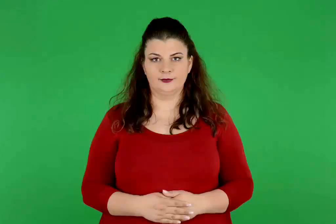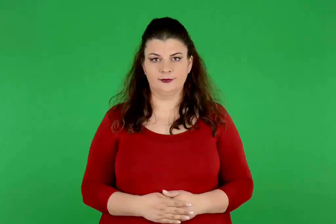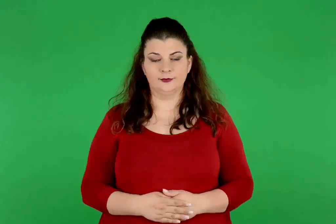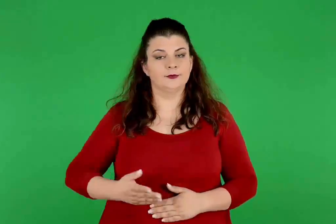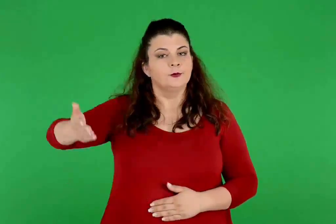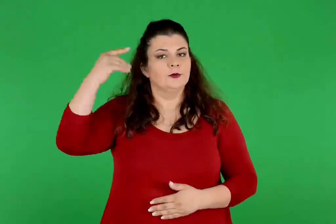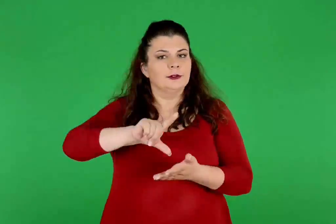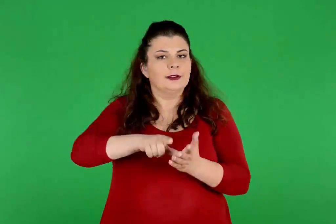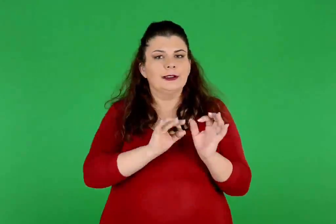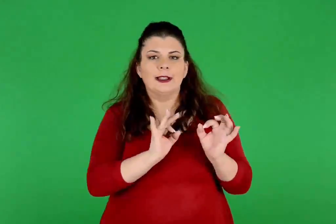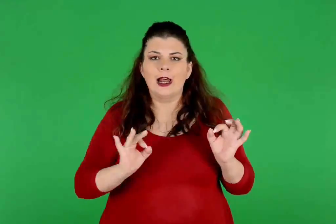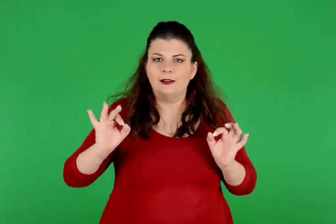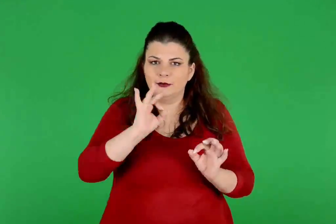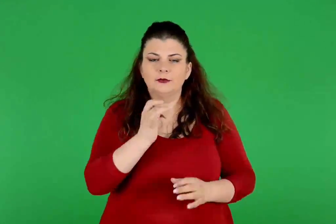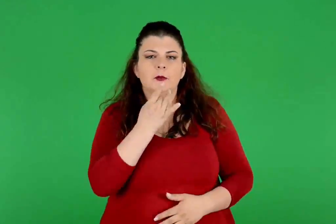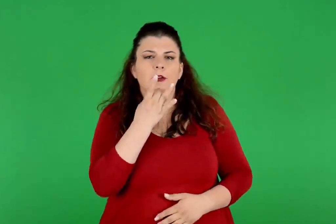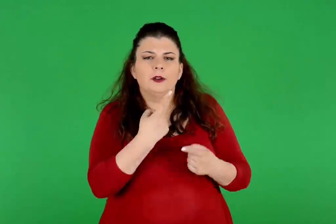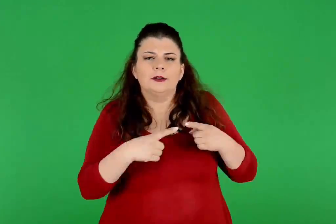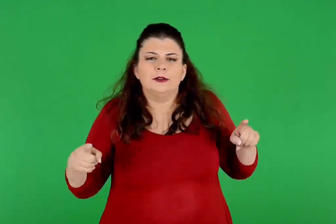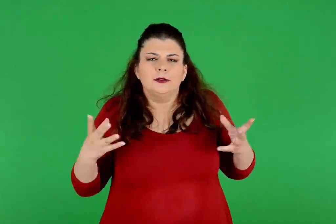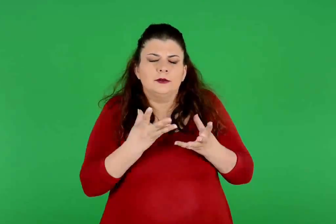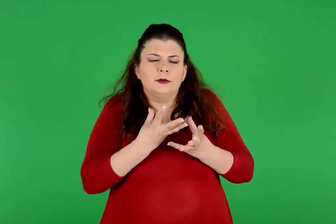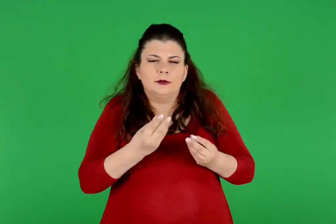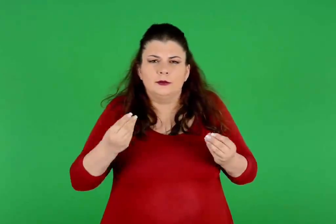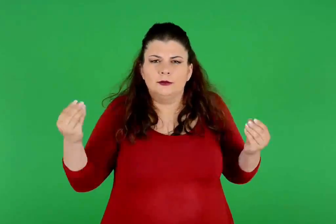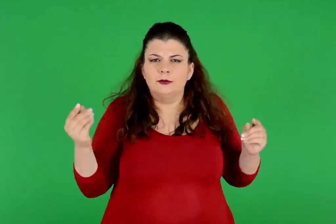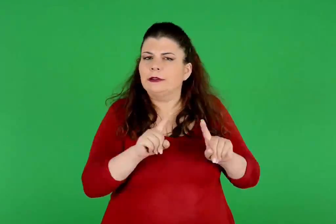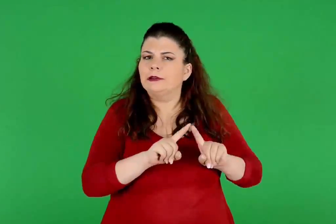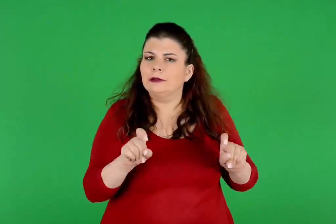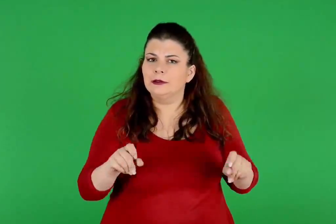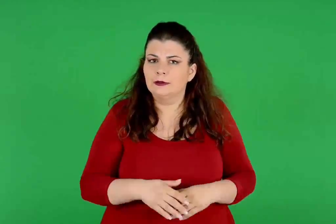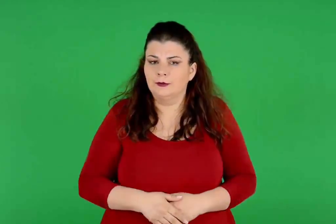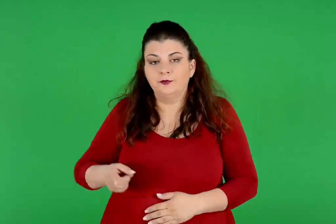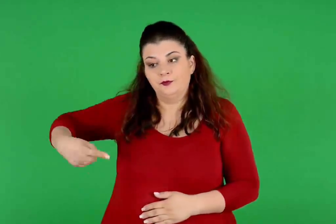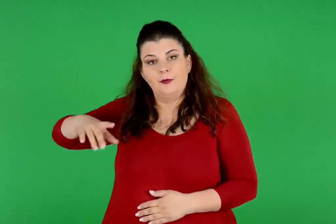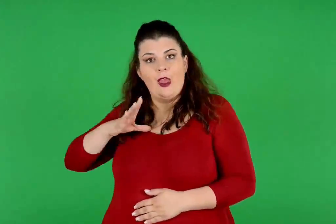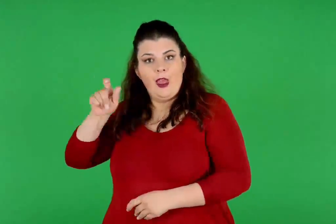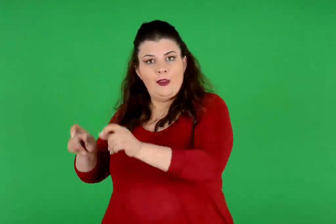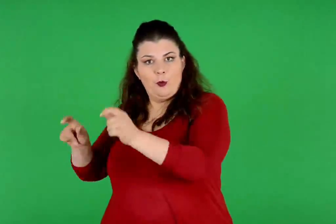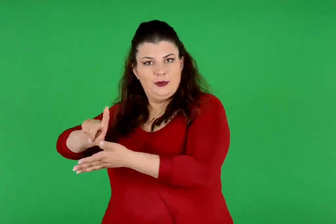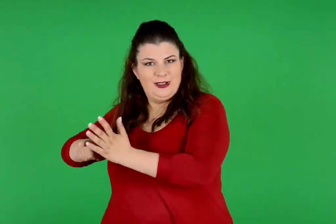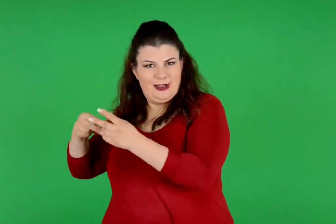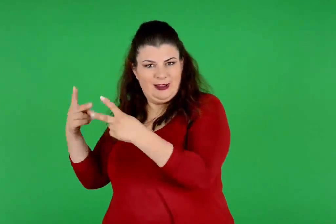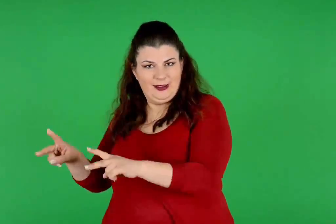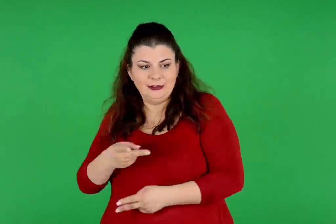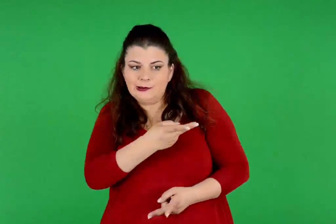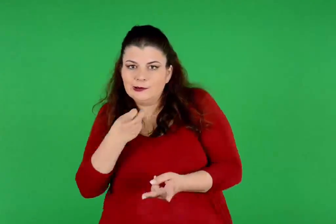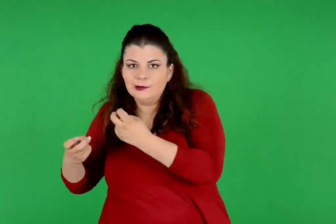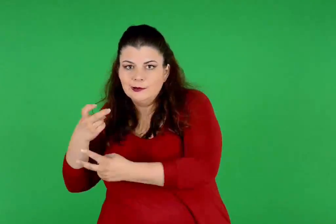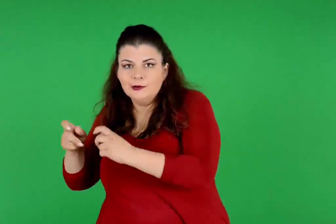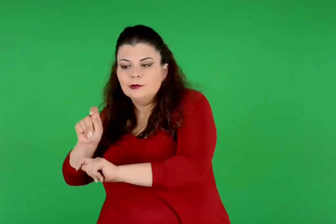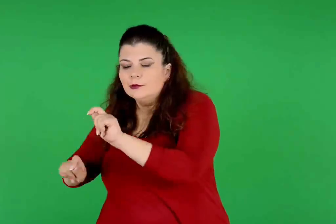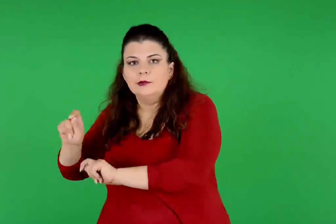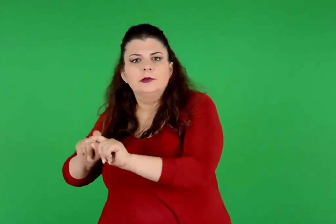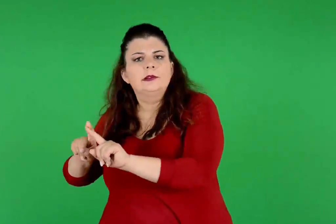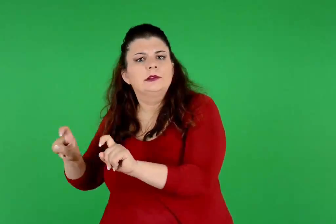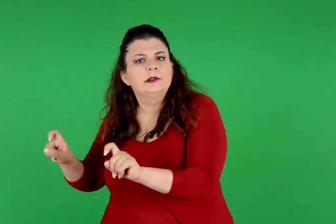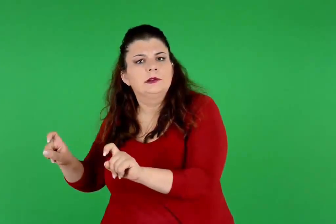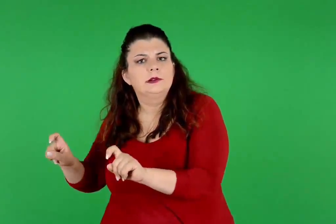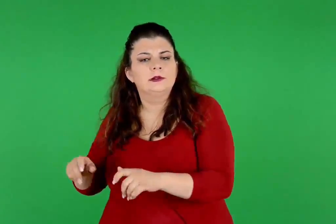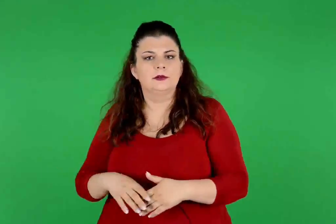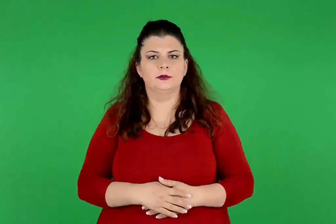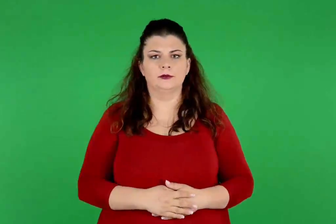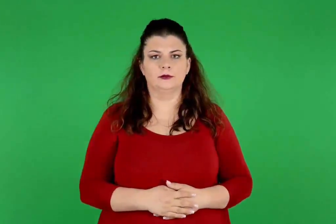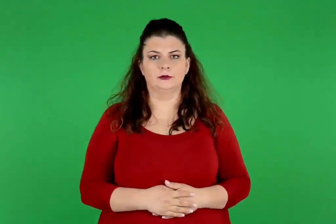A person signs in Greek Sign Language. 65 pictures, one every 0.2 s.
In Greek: ποια πετρώματα υπήρχαν άφθονα στις κυκλάδες και τι έφτιαχναν μ' αυτά οι κυκλαδίτες ;
